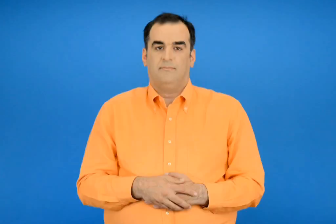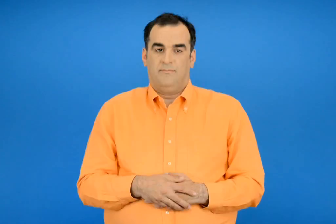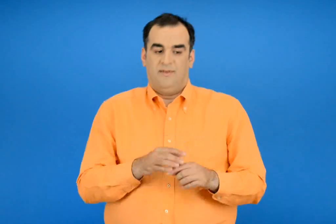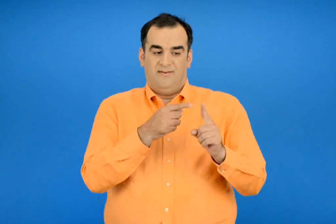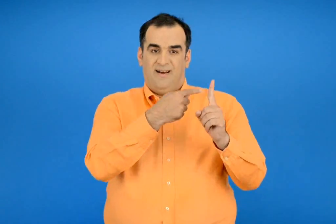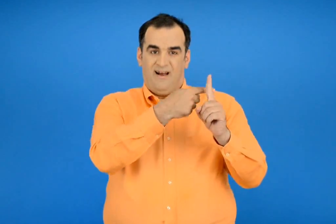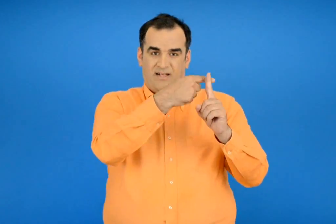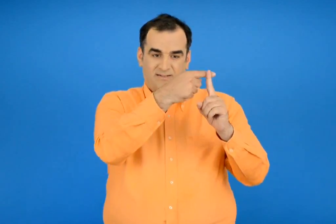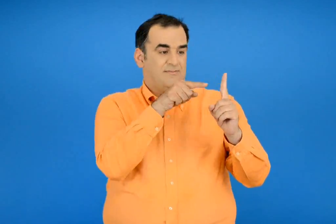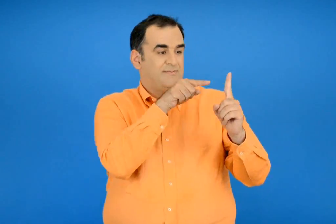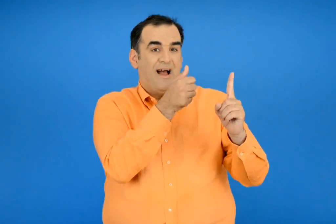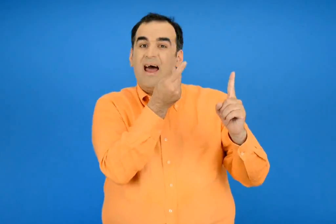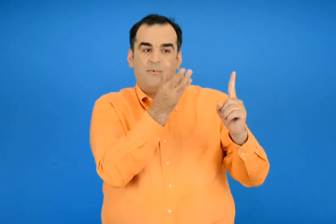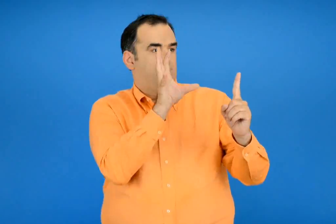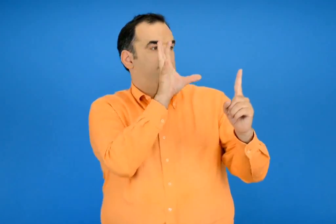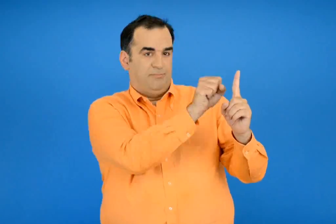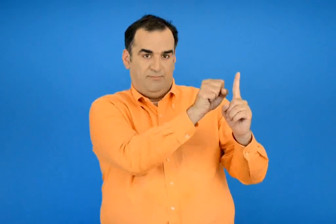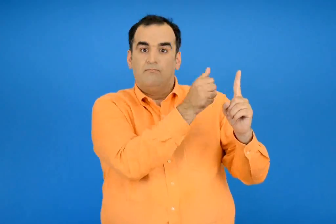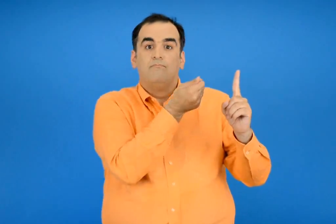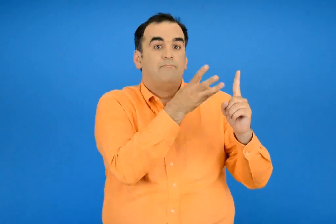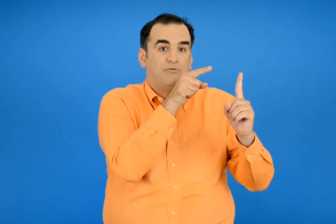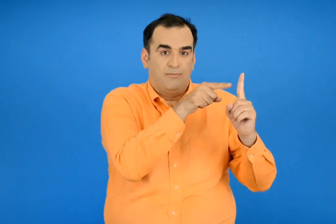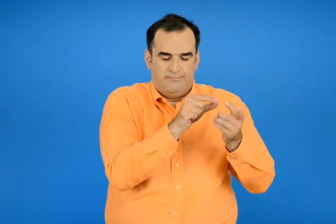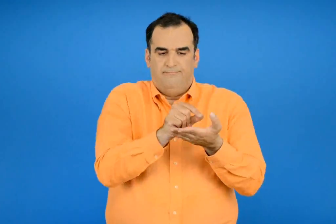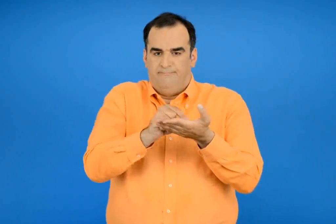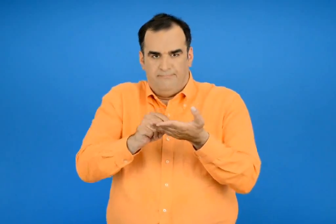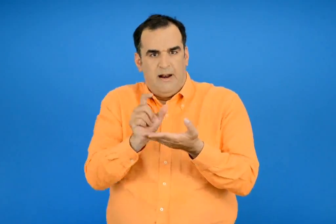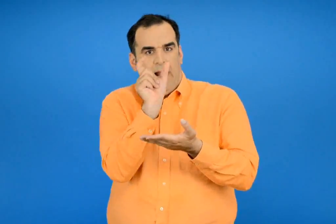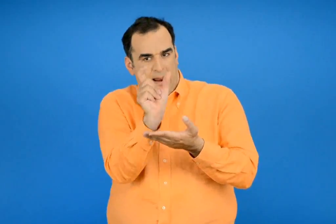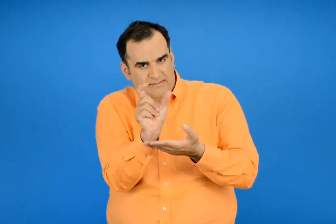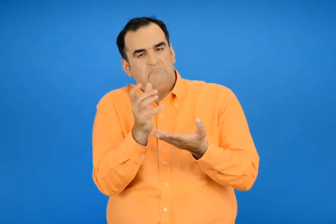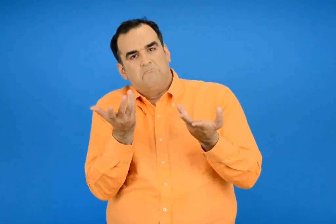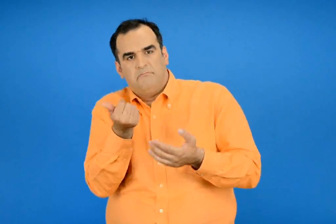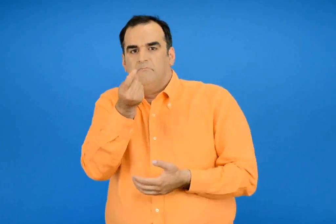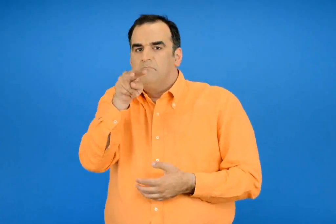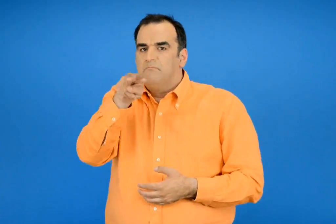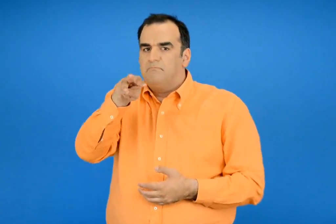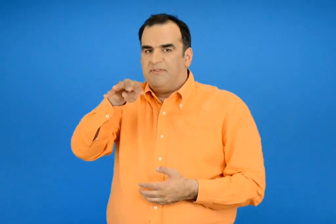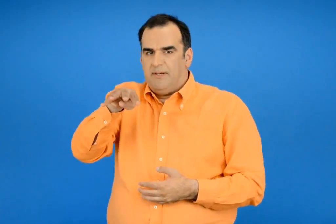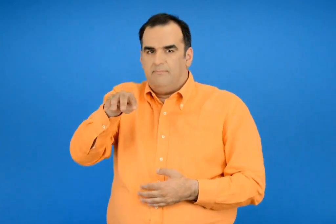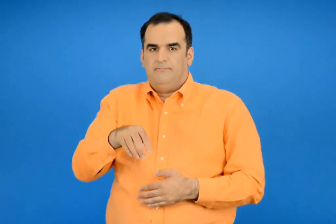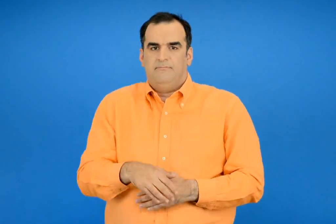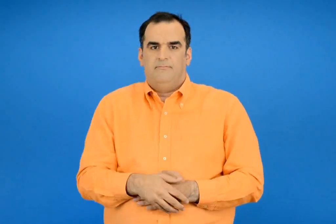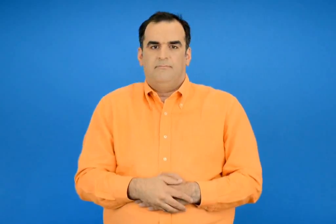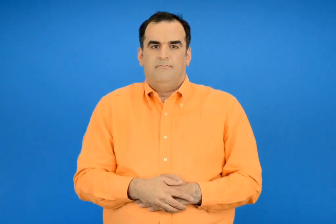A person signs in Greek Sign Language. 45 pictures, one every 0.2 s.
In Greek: ποιόν αριθμό δείχνει ο άβακας ; γραφώ με λέξεις και ψηφιά
